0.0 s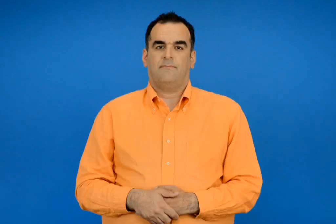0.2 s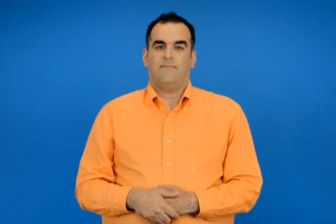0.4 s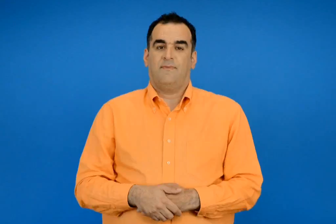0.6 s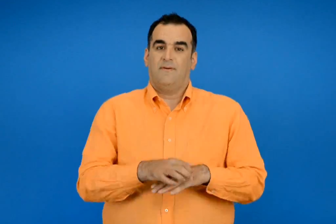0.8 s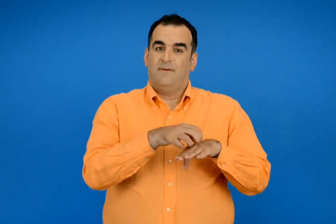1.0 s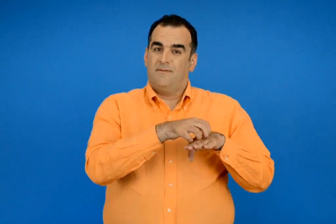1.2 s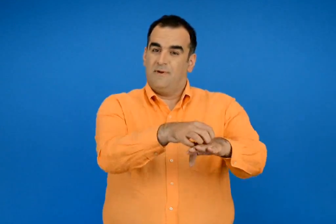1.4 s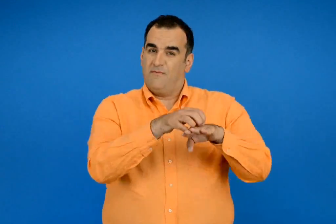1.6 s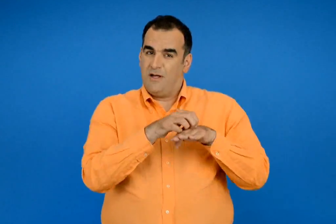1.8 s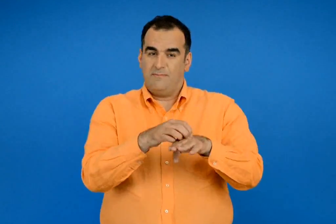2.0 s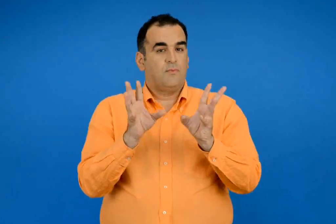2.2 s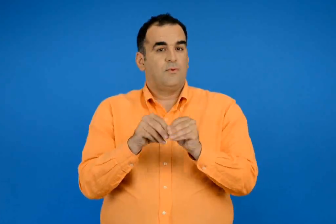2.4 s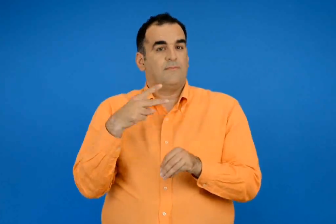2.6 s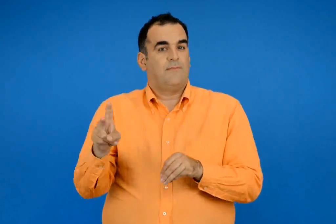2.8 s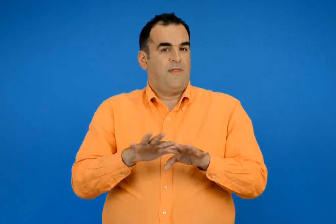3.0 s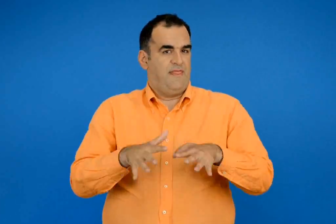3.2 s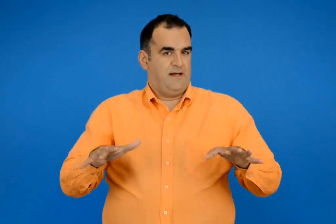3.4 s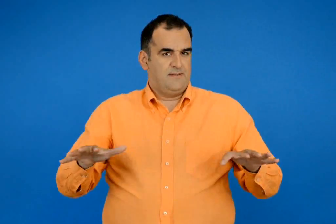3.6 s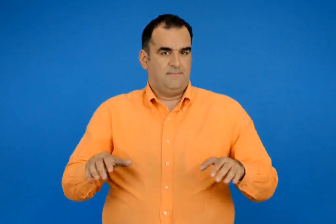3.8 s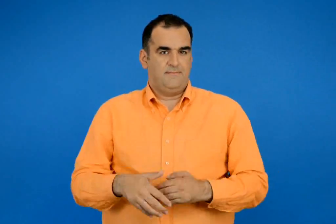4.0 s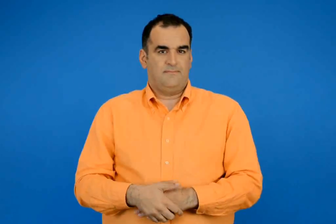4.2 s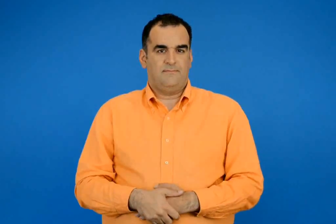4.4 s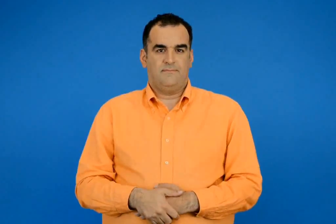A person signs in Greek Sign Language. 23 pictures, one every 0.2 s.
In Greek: μεταφορικά μέσα της θάλασσας
